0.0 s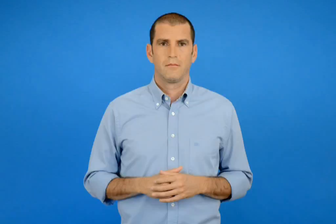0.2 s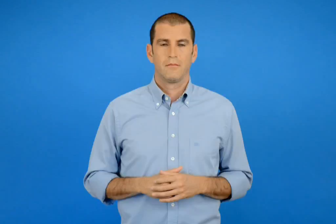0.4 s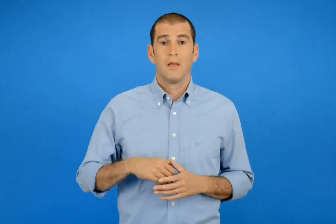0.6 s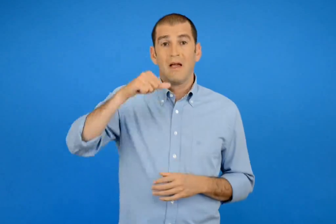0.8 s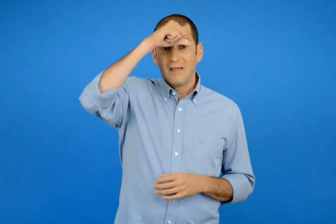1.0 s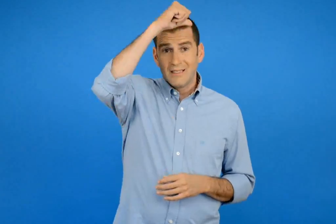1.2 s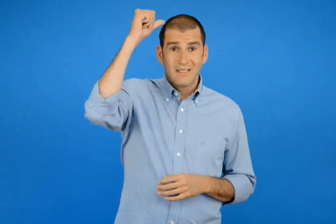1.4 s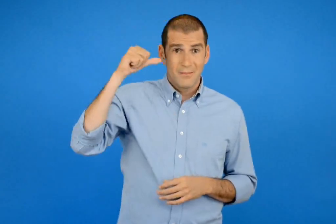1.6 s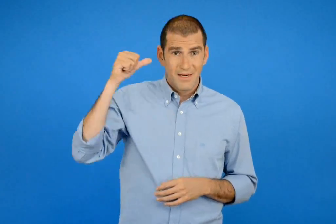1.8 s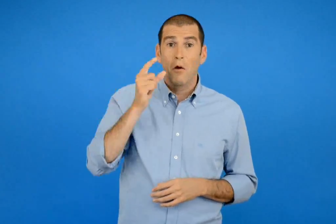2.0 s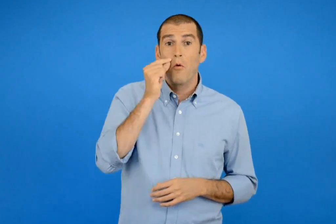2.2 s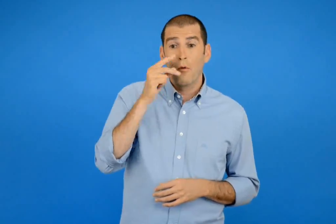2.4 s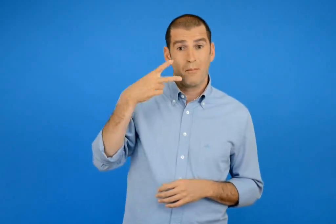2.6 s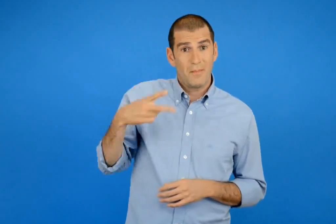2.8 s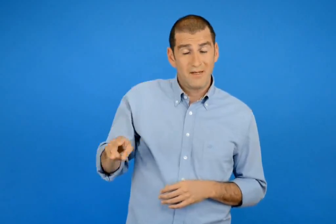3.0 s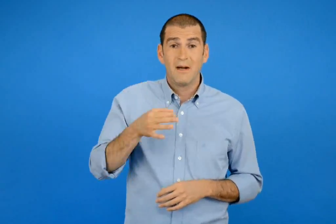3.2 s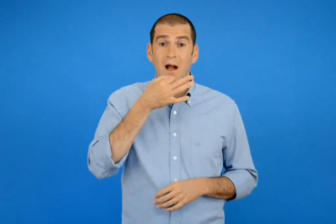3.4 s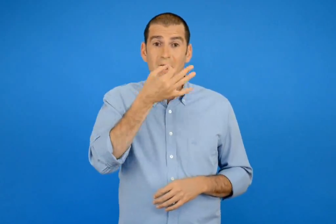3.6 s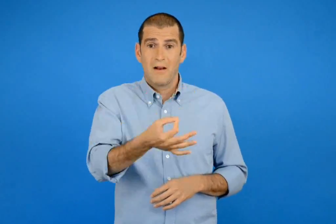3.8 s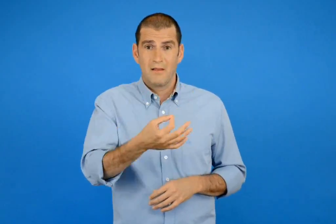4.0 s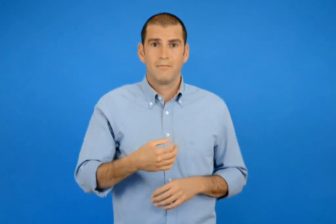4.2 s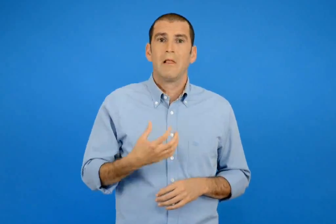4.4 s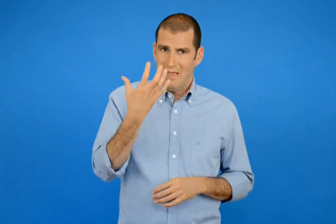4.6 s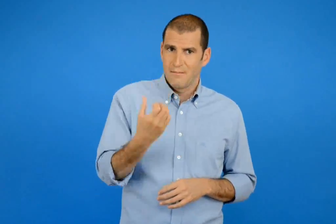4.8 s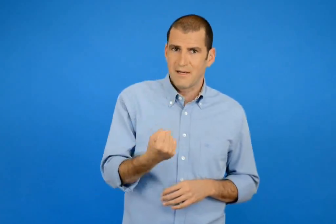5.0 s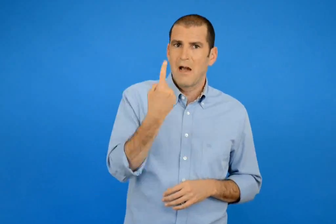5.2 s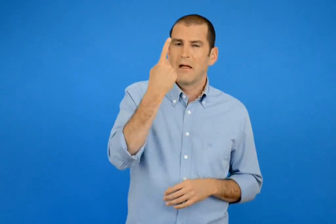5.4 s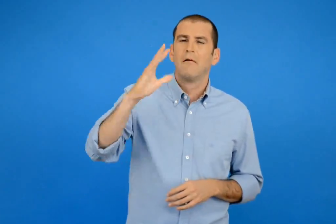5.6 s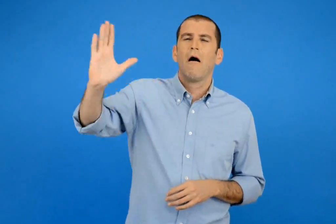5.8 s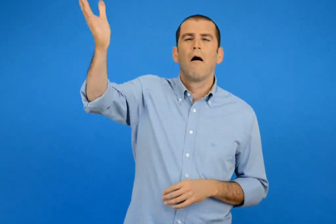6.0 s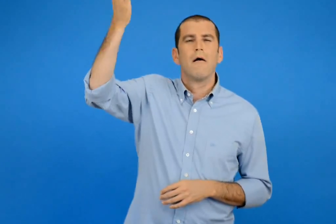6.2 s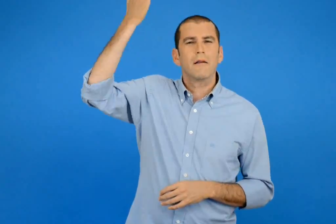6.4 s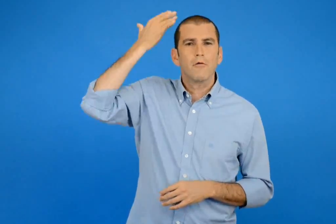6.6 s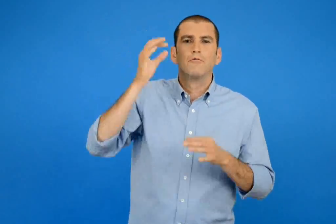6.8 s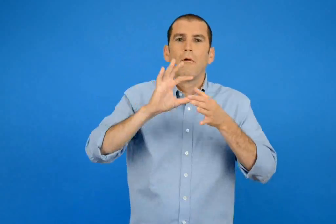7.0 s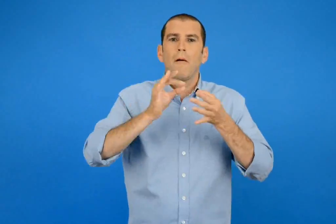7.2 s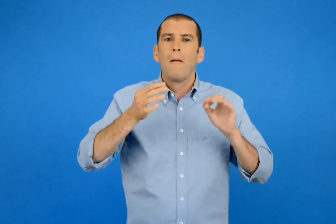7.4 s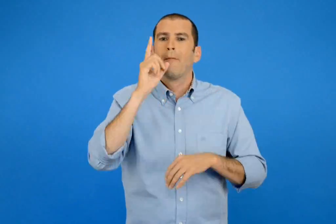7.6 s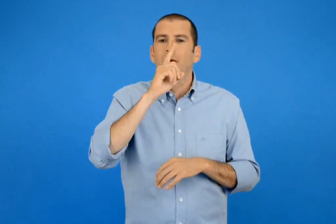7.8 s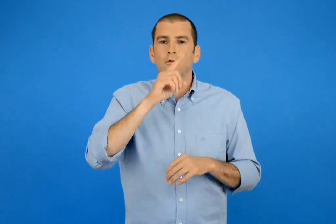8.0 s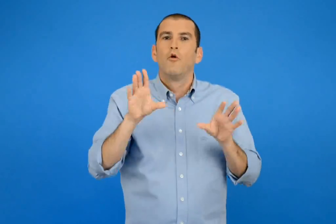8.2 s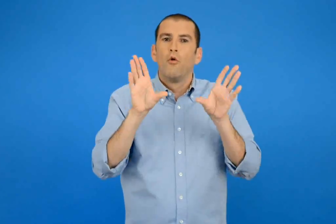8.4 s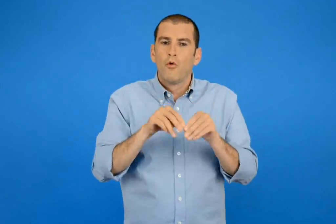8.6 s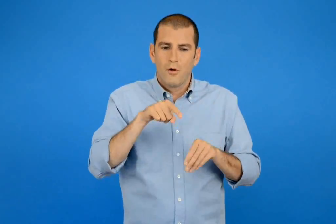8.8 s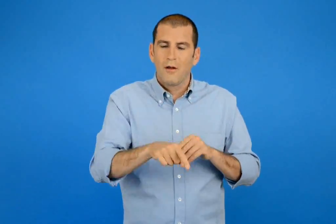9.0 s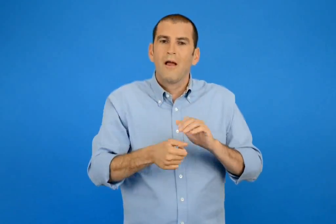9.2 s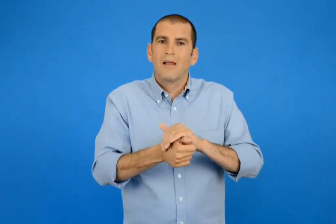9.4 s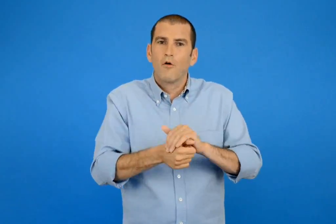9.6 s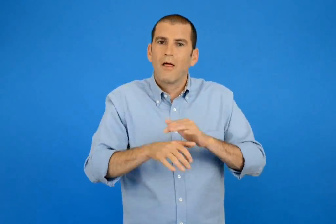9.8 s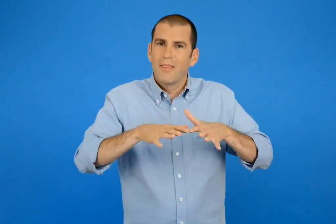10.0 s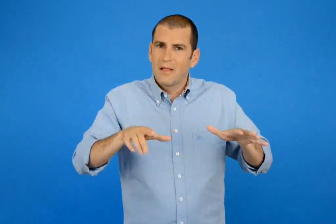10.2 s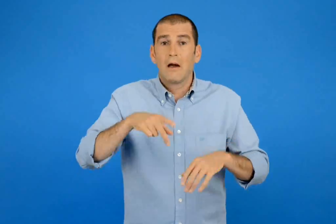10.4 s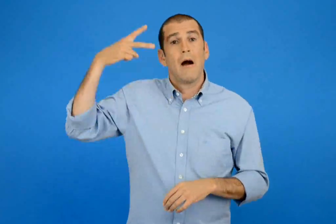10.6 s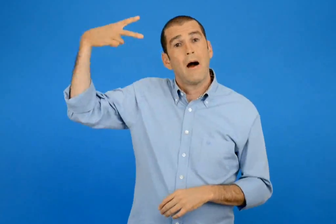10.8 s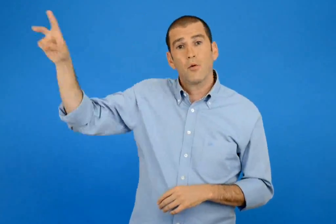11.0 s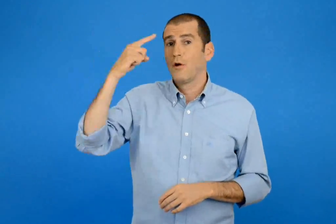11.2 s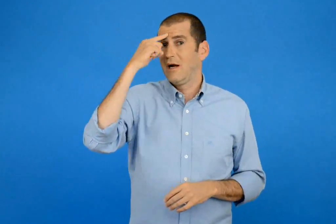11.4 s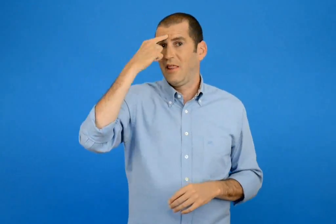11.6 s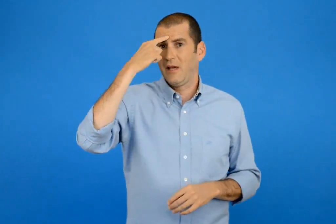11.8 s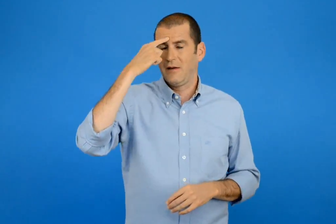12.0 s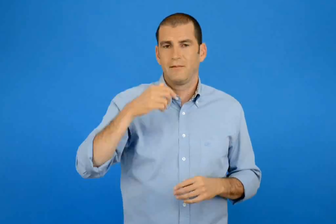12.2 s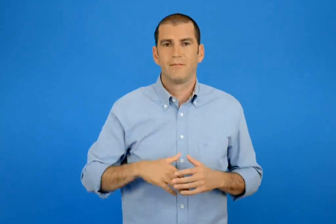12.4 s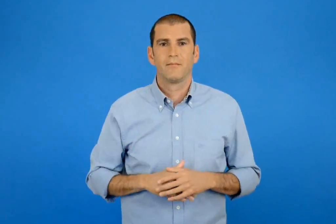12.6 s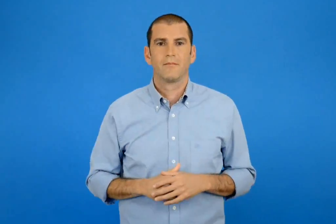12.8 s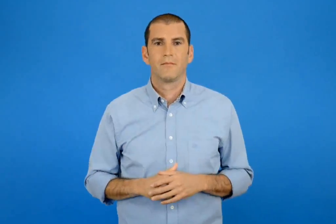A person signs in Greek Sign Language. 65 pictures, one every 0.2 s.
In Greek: υπάρχει ένας αρχαίος μύθος από την ινίδια για τη θαλασσιά χελώνα λέει ο μπαμπάς του σαμπερ
